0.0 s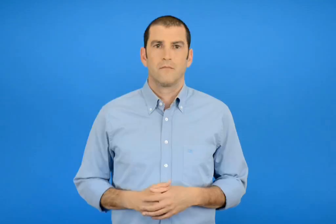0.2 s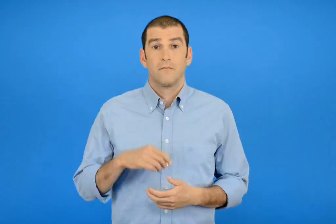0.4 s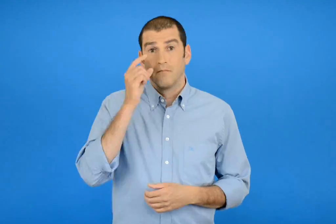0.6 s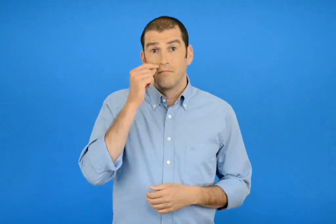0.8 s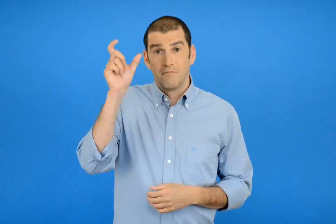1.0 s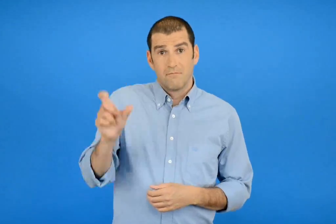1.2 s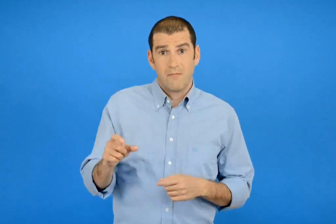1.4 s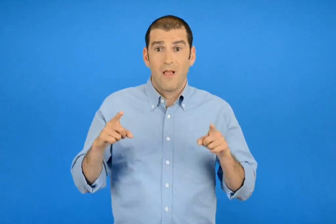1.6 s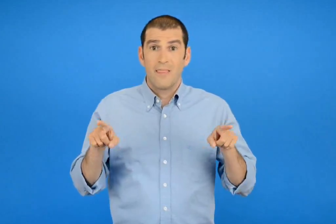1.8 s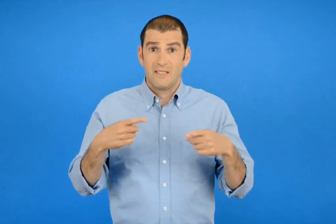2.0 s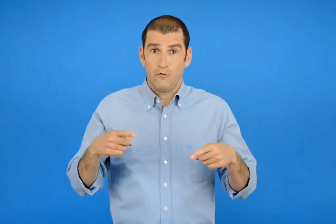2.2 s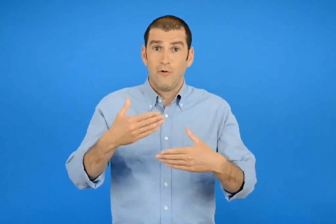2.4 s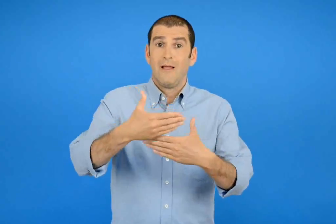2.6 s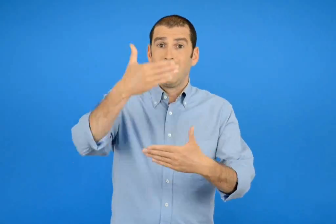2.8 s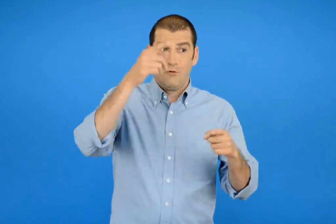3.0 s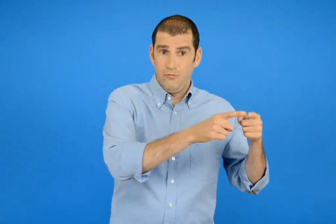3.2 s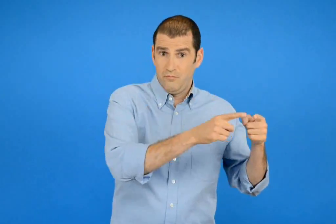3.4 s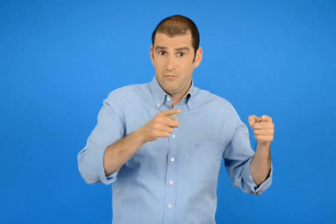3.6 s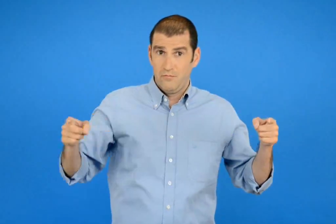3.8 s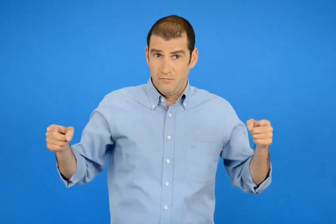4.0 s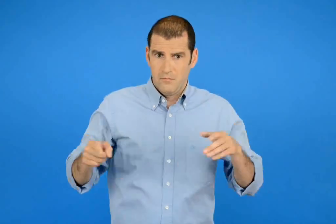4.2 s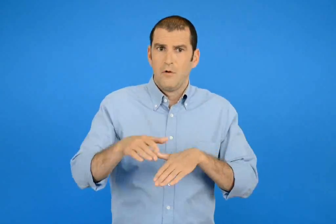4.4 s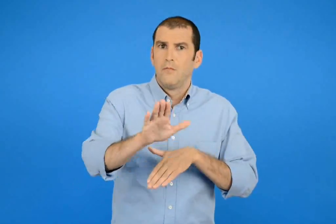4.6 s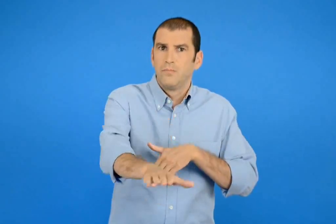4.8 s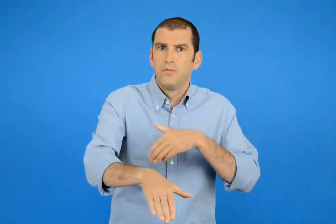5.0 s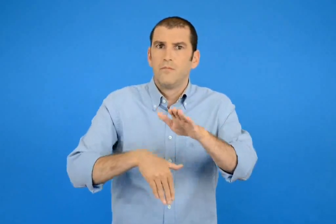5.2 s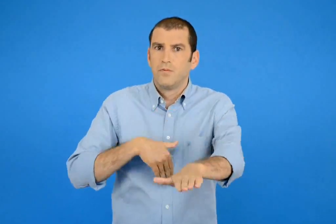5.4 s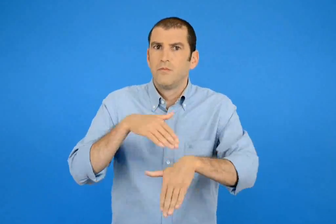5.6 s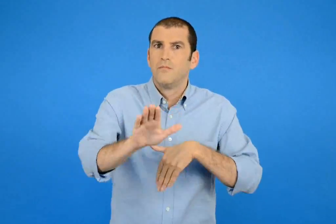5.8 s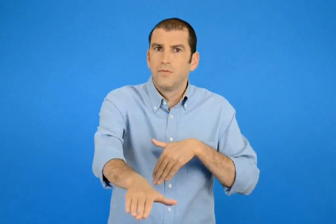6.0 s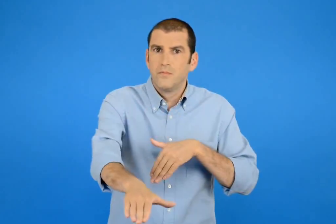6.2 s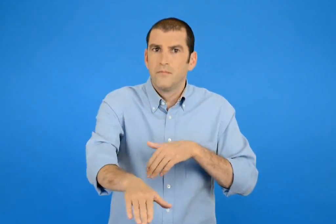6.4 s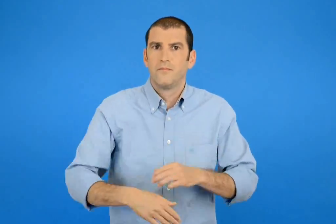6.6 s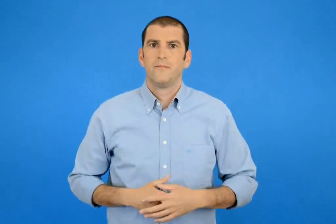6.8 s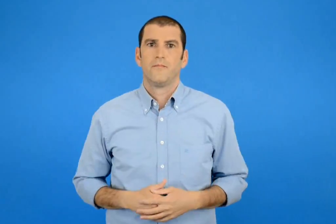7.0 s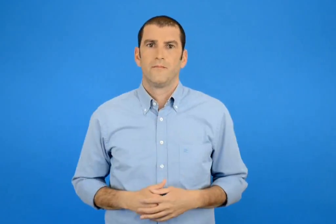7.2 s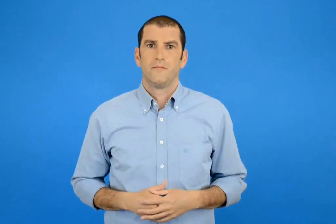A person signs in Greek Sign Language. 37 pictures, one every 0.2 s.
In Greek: ο δάσκαλος μέτρησε και βρήκε ότι το μήκος του τοίχου είναι βήματα
